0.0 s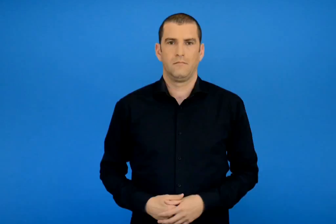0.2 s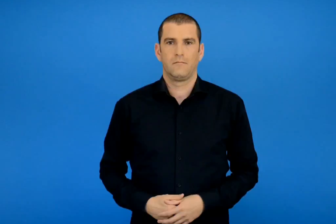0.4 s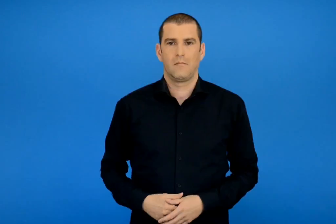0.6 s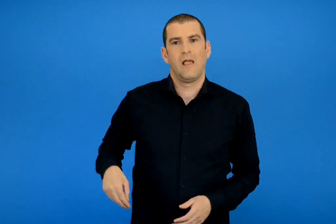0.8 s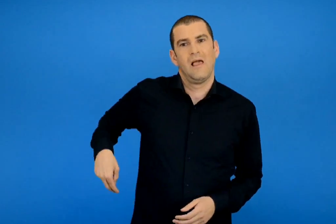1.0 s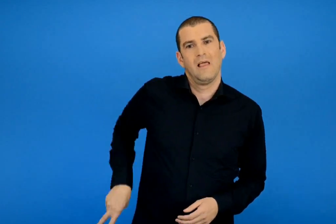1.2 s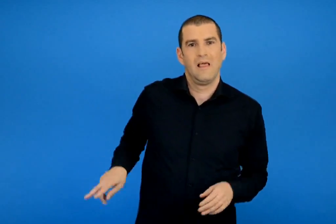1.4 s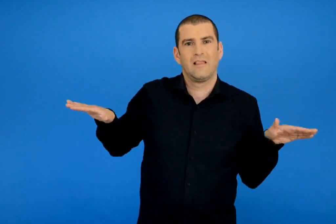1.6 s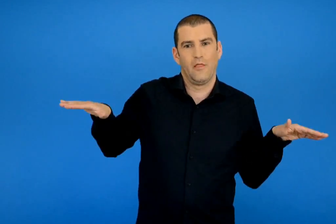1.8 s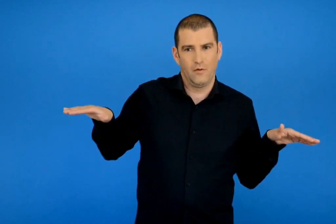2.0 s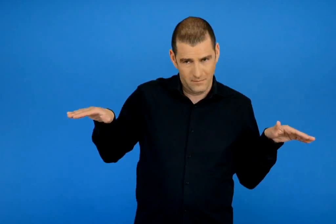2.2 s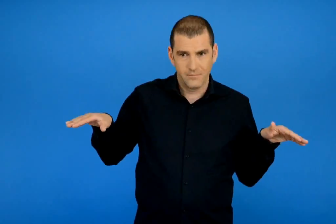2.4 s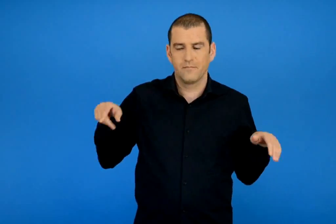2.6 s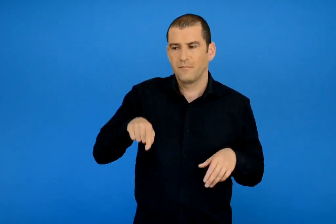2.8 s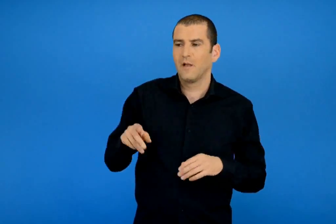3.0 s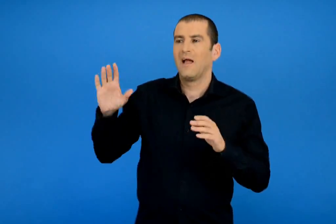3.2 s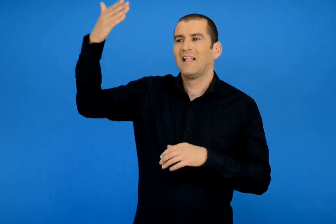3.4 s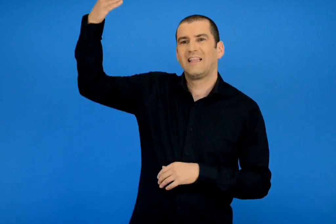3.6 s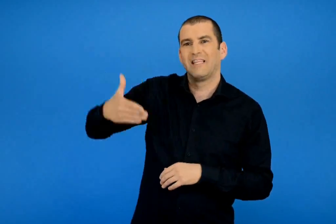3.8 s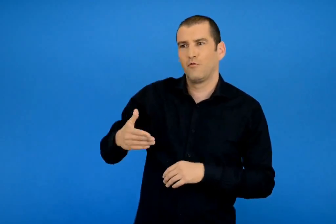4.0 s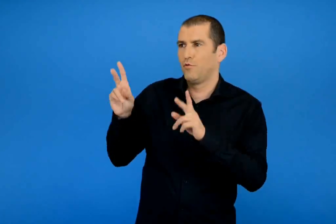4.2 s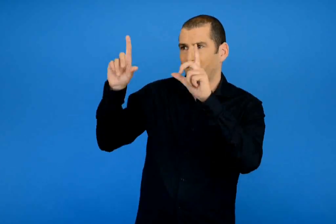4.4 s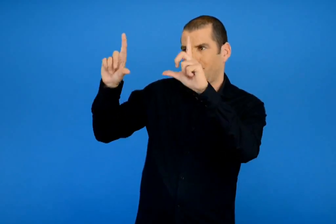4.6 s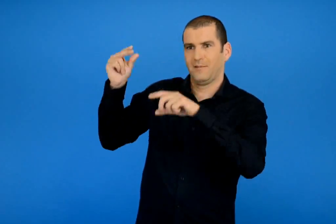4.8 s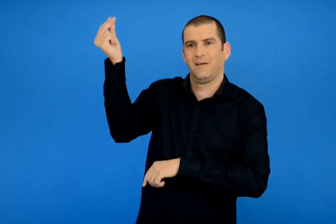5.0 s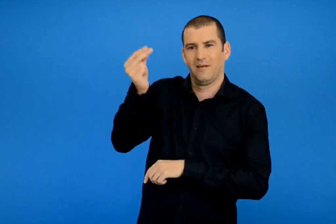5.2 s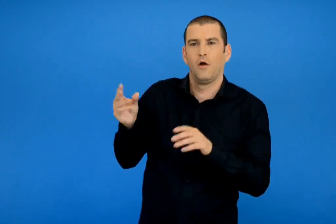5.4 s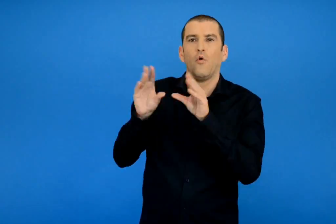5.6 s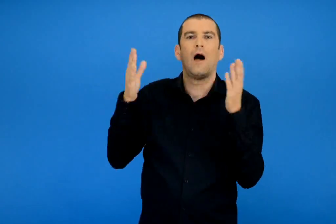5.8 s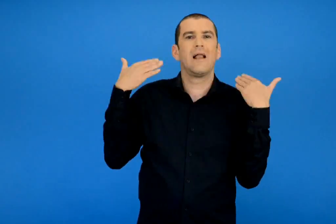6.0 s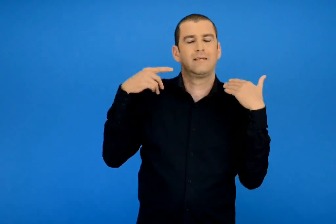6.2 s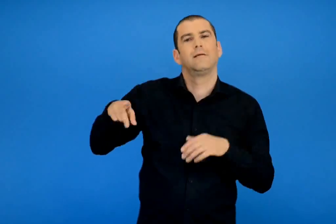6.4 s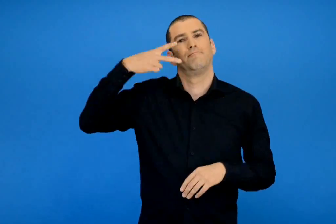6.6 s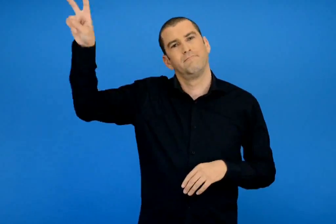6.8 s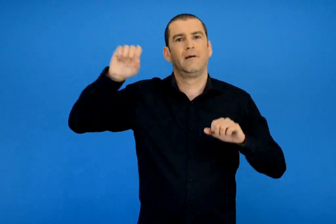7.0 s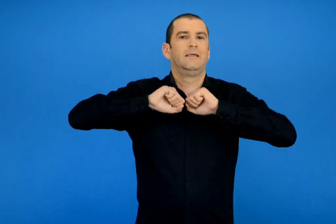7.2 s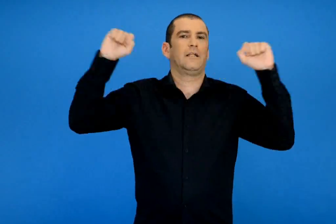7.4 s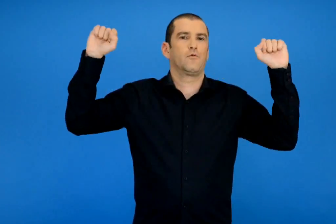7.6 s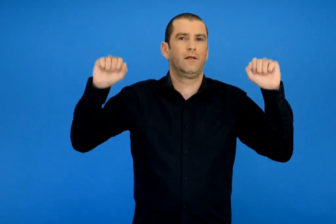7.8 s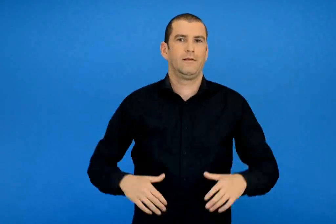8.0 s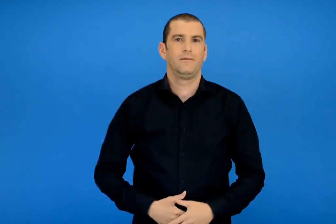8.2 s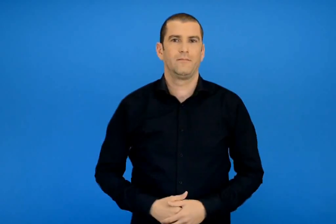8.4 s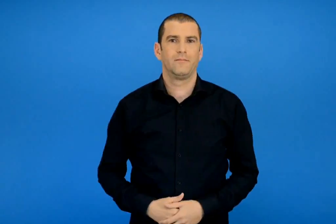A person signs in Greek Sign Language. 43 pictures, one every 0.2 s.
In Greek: χελιδόνια λεπτομέρεια από την τοιχογραφία της άνοιξης στην κυκλαδική θήρα σαντορίνη
